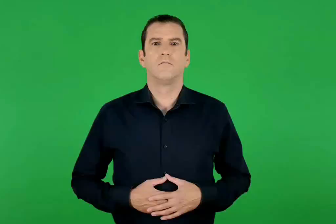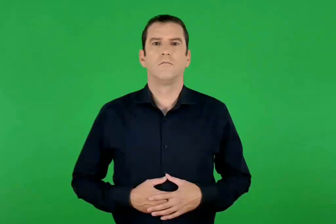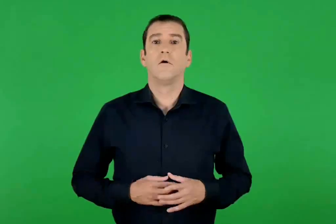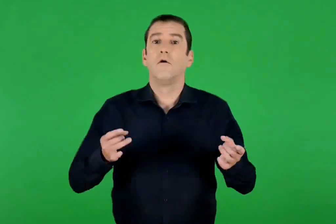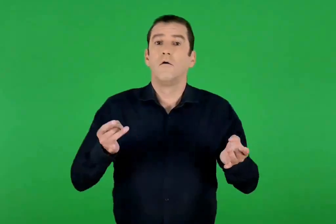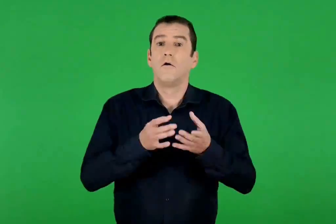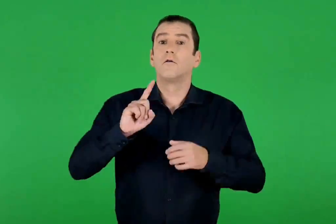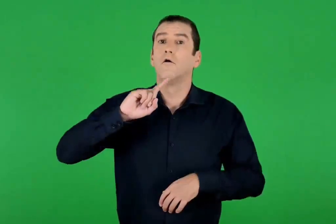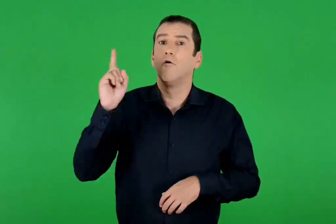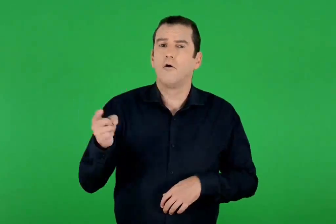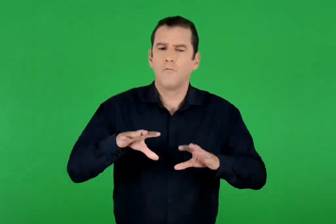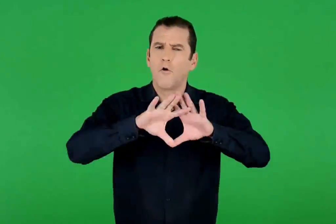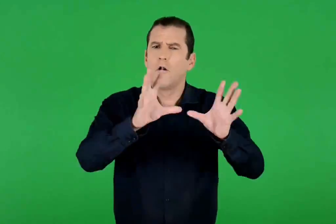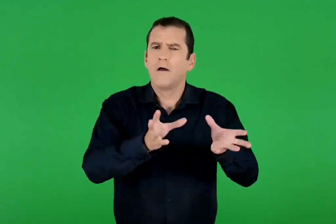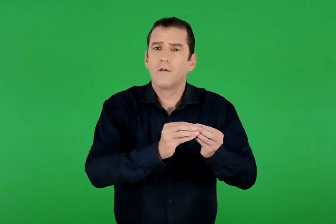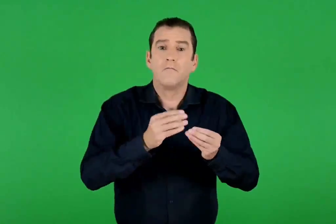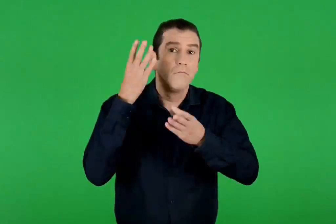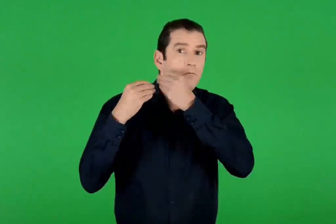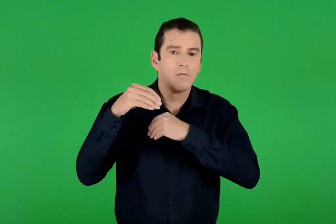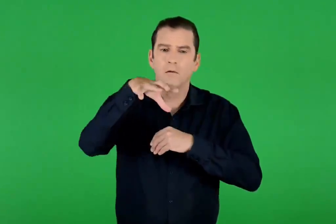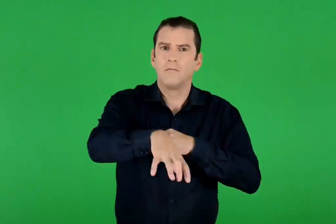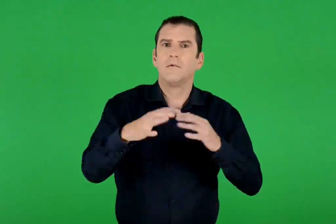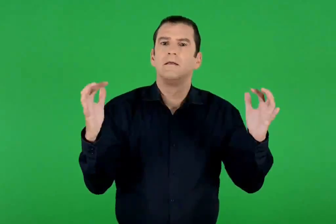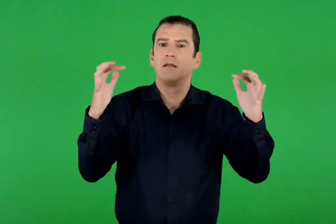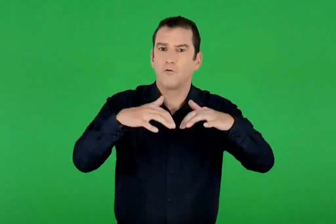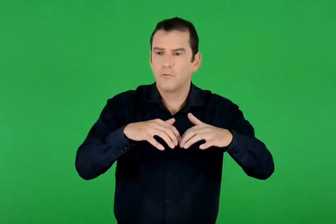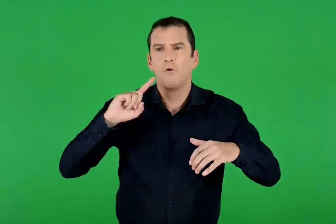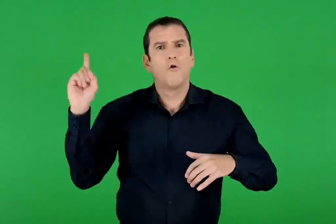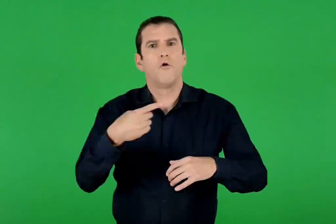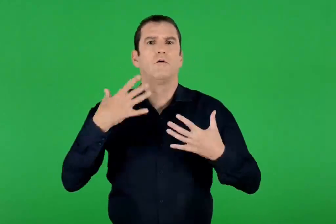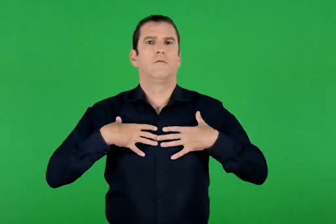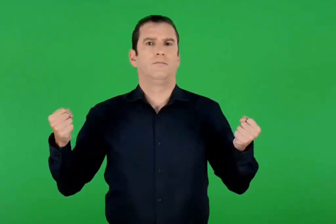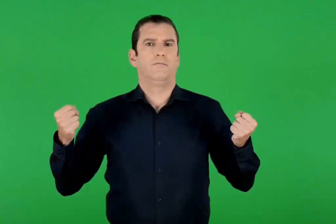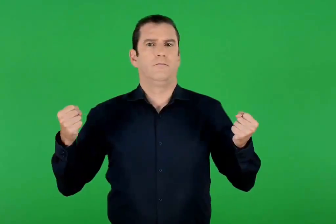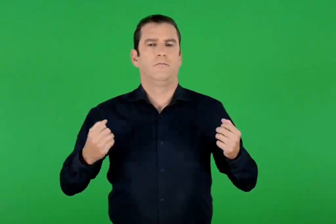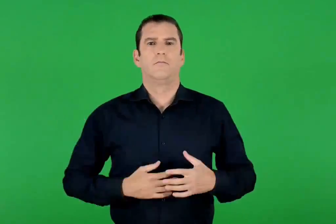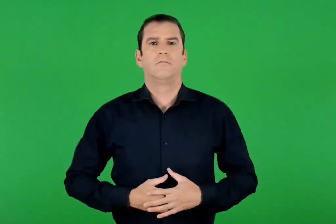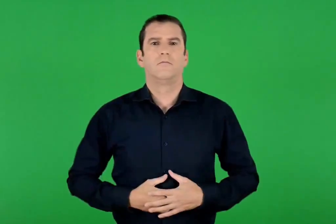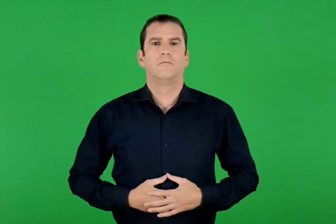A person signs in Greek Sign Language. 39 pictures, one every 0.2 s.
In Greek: όταν τα άκουσαν αυτά μέσα στη συναγωγή εξοργίστηκαν όλοι
